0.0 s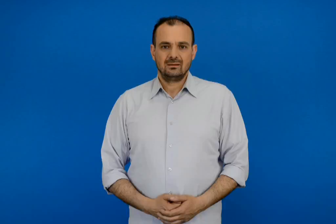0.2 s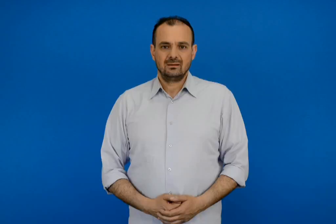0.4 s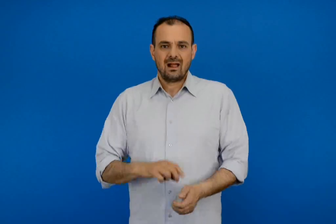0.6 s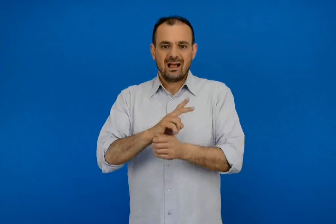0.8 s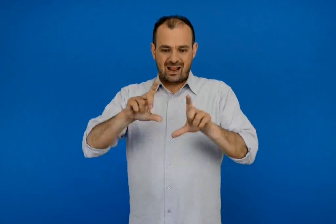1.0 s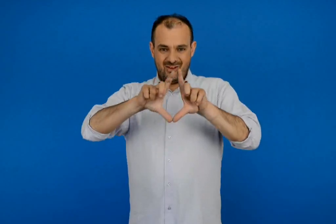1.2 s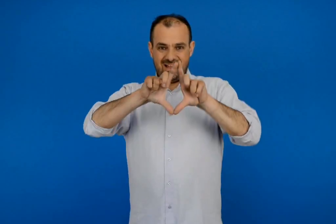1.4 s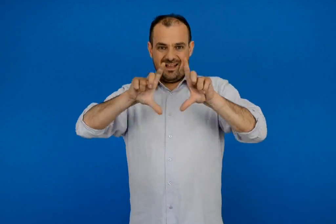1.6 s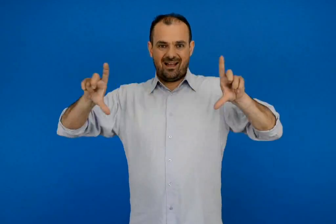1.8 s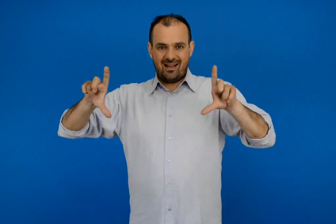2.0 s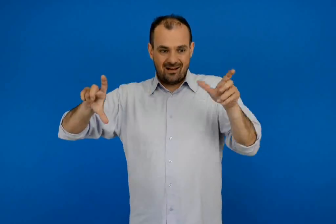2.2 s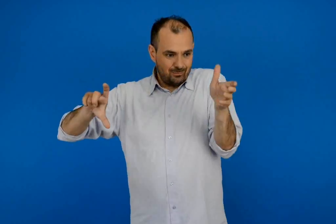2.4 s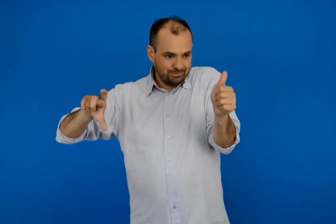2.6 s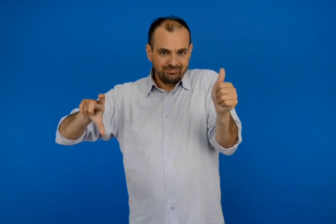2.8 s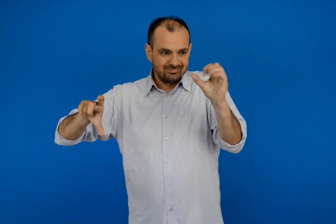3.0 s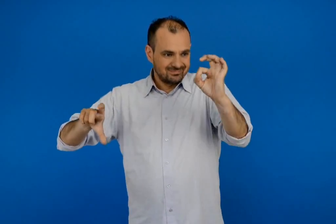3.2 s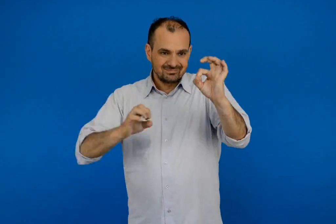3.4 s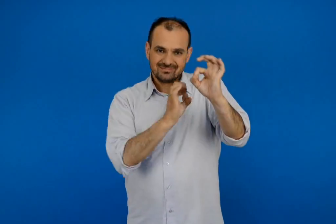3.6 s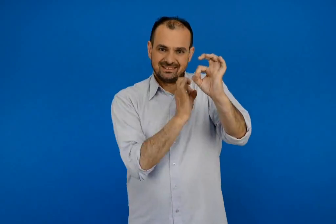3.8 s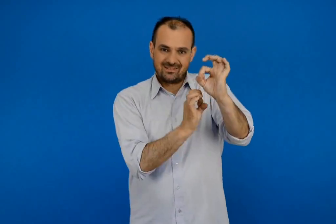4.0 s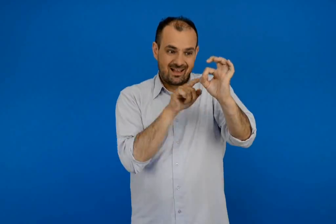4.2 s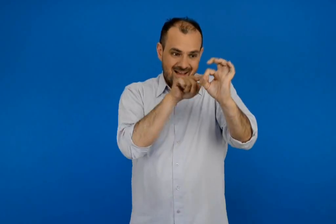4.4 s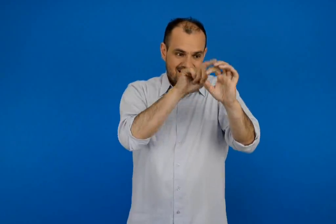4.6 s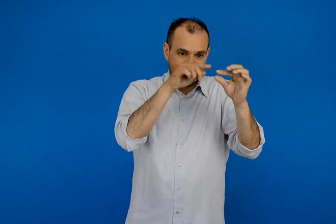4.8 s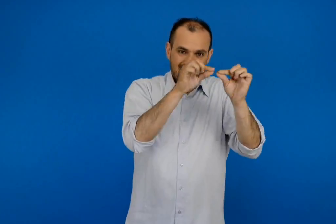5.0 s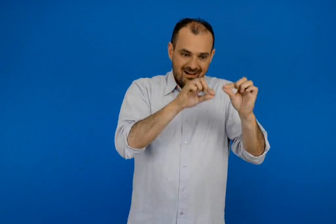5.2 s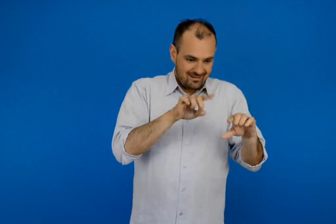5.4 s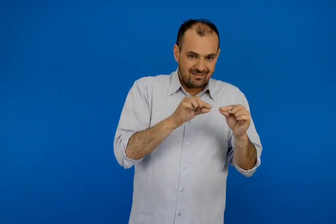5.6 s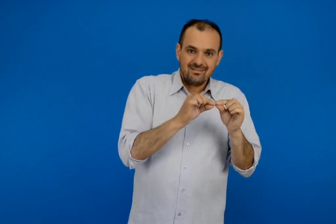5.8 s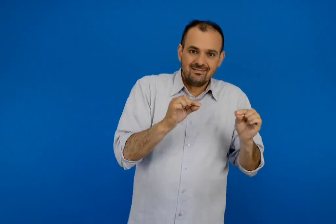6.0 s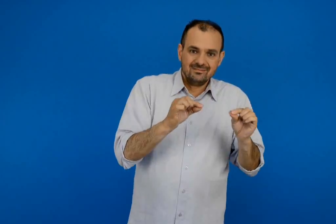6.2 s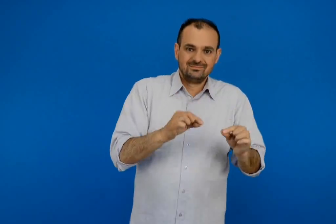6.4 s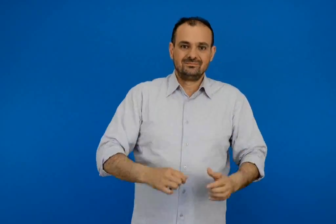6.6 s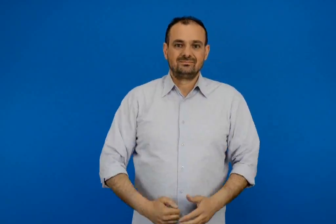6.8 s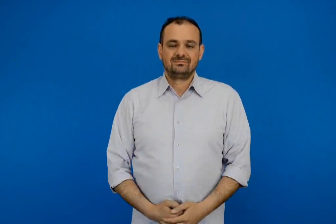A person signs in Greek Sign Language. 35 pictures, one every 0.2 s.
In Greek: άνοιξε τρύπες και ένωσε τα χαρτόνια με κορδέλες
